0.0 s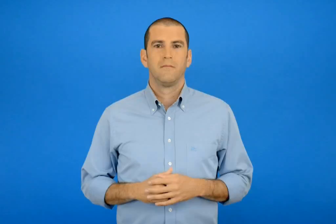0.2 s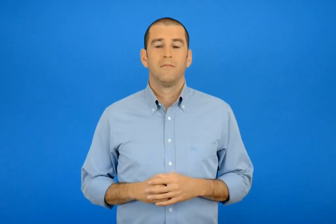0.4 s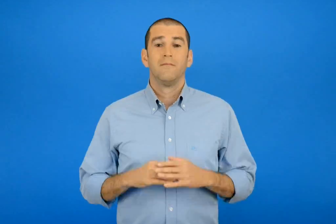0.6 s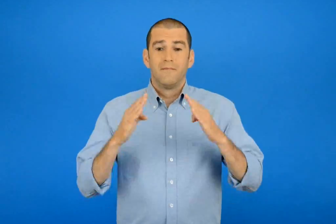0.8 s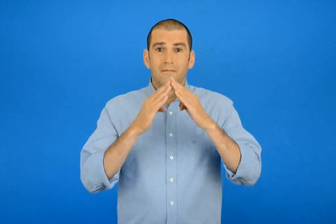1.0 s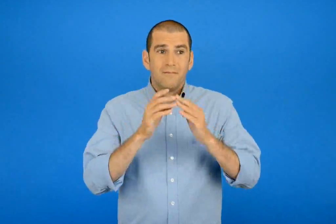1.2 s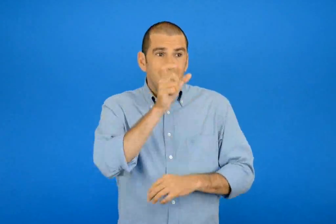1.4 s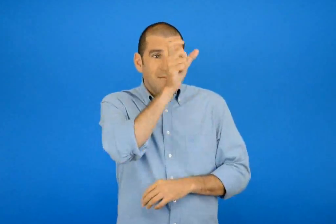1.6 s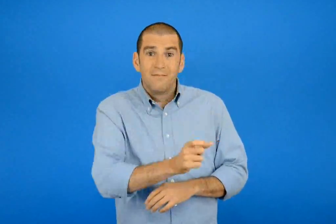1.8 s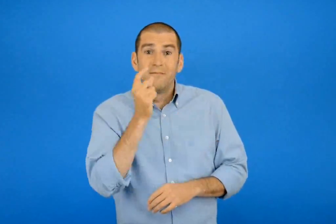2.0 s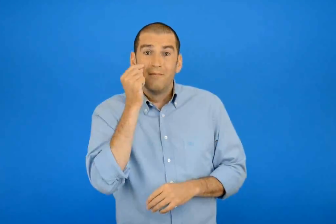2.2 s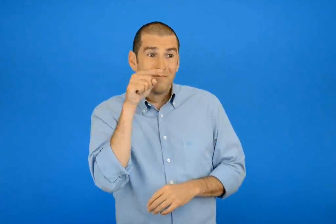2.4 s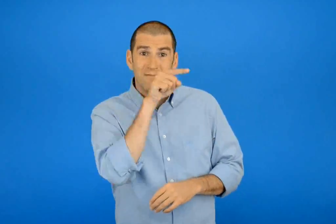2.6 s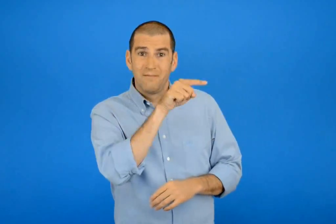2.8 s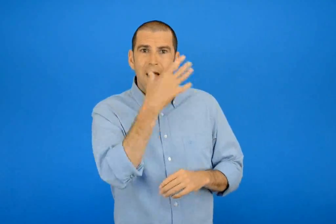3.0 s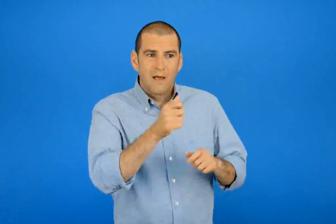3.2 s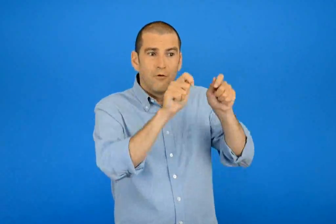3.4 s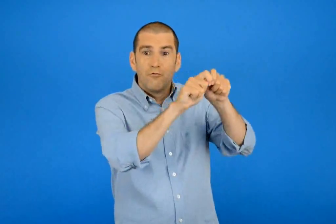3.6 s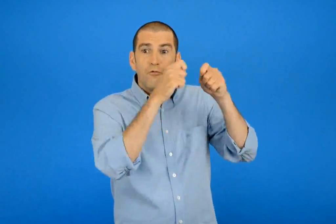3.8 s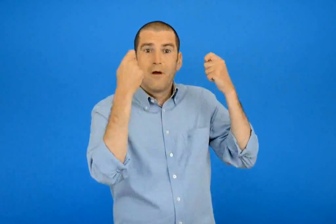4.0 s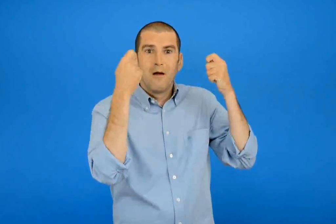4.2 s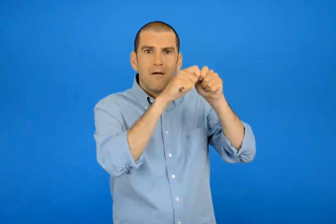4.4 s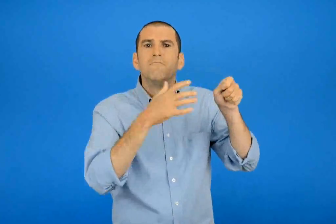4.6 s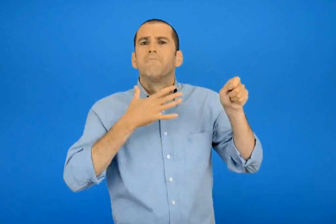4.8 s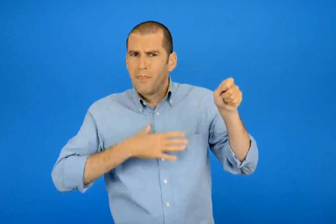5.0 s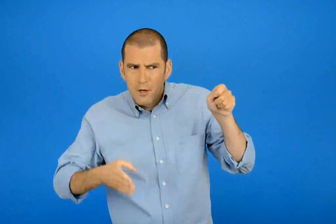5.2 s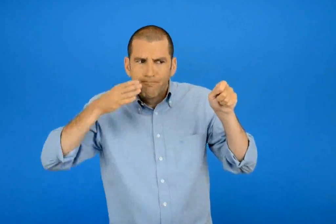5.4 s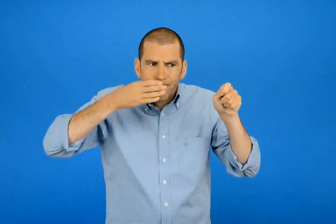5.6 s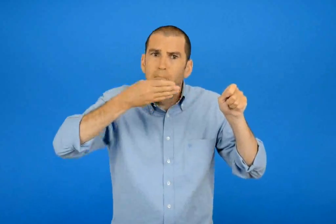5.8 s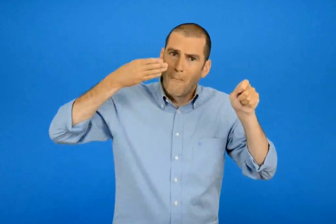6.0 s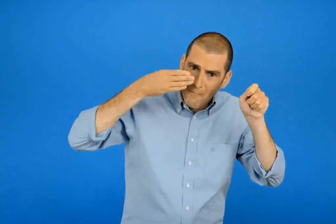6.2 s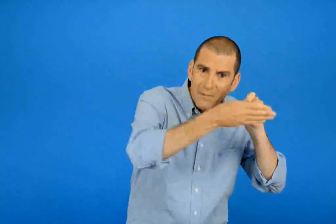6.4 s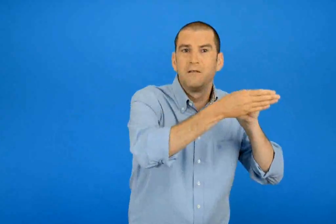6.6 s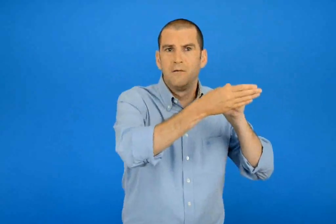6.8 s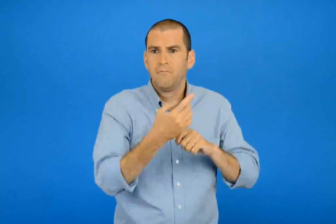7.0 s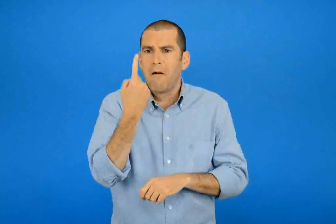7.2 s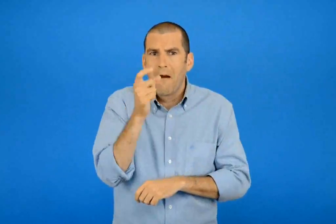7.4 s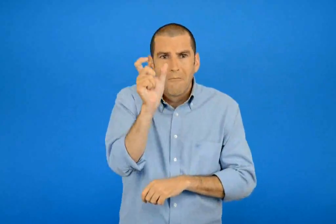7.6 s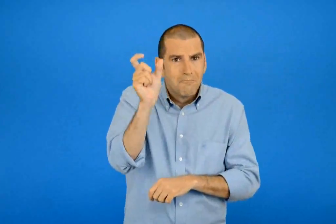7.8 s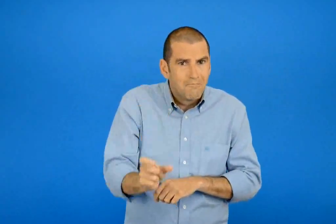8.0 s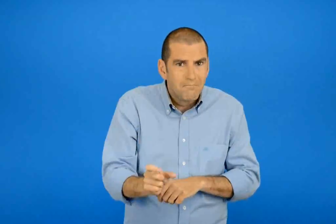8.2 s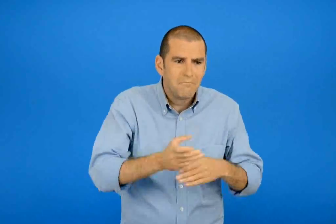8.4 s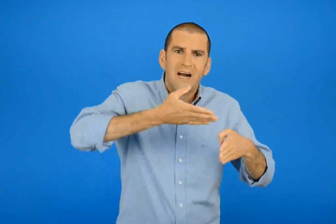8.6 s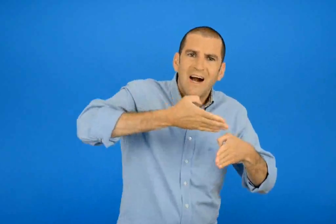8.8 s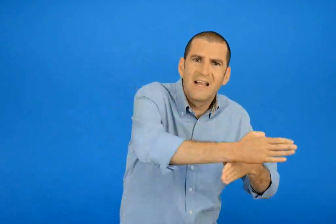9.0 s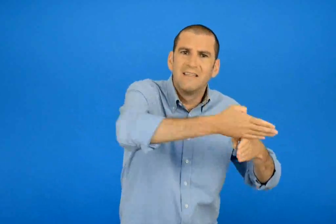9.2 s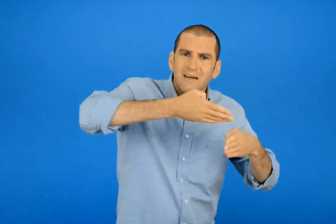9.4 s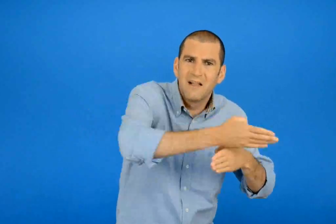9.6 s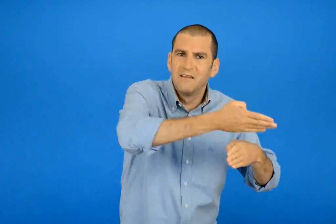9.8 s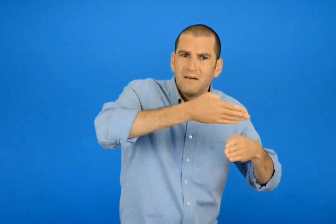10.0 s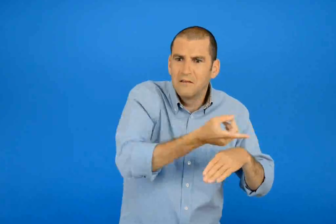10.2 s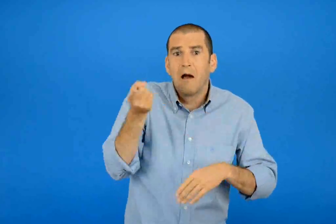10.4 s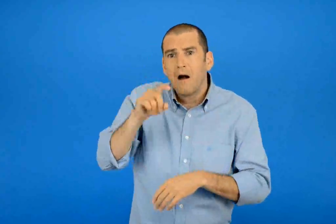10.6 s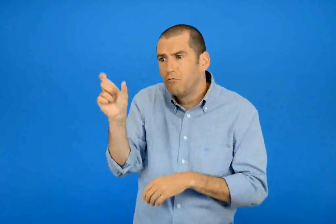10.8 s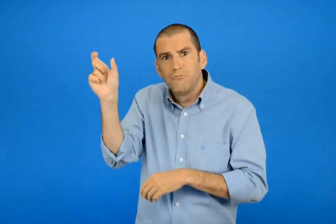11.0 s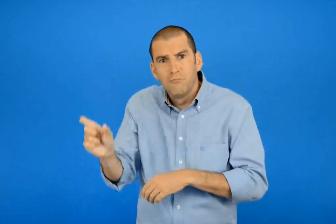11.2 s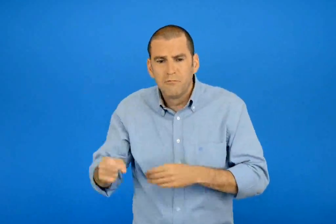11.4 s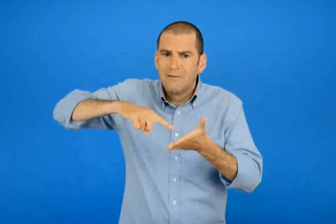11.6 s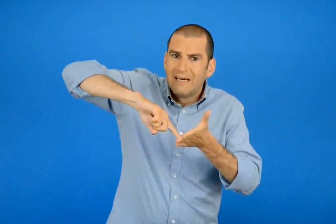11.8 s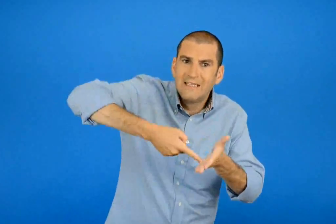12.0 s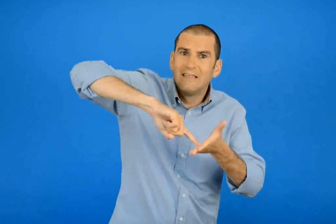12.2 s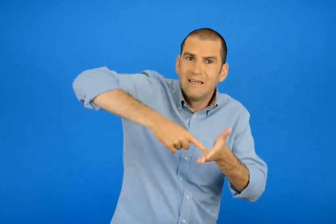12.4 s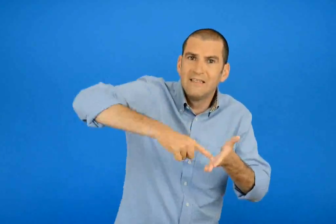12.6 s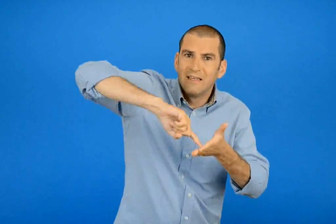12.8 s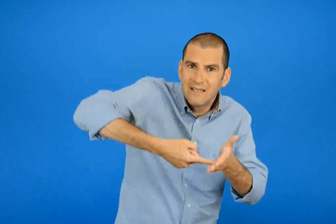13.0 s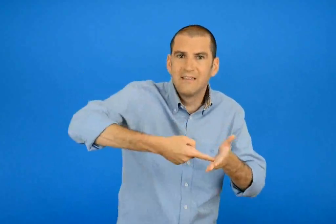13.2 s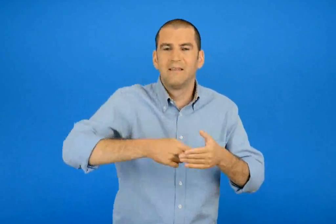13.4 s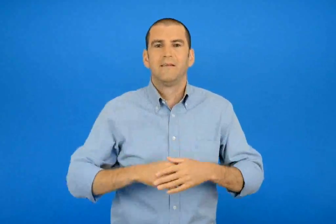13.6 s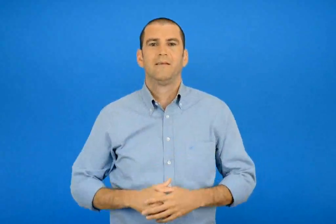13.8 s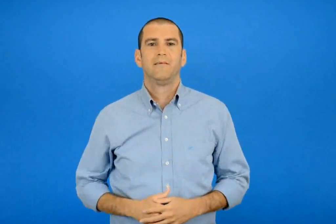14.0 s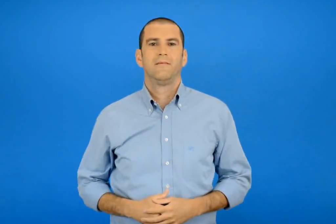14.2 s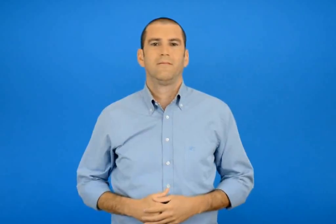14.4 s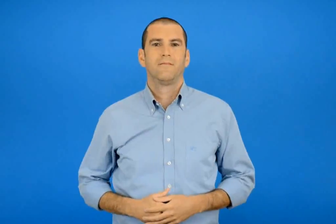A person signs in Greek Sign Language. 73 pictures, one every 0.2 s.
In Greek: σε ντουλάπι νοικοκύρη βάλθηκαν να μπουν κρατάς ο ένας κριτς ο άλλος κόβουν και τρυπούν
